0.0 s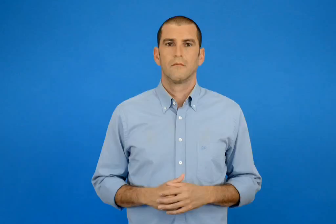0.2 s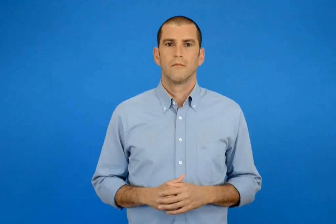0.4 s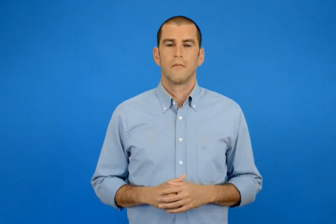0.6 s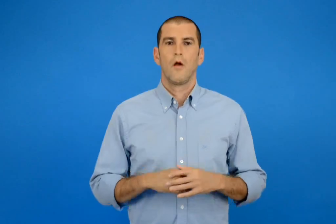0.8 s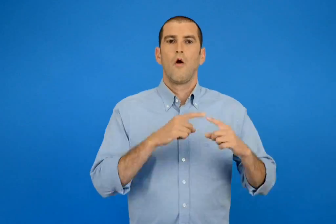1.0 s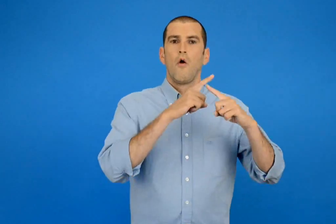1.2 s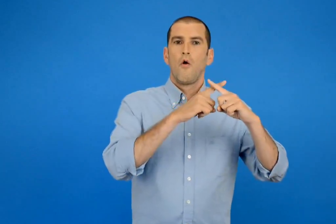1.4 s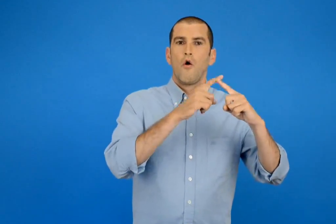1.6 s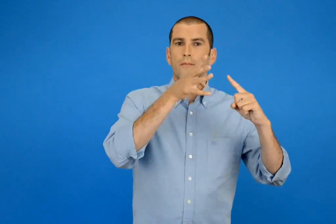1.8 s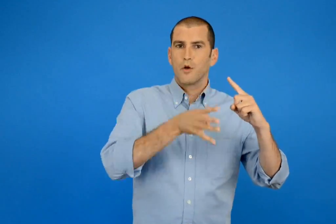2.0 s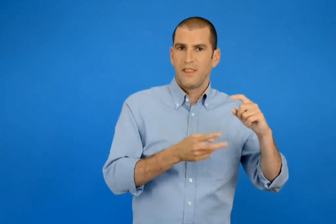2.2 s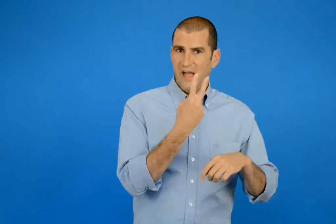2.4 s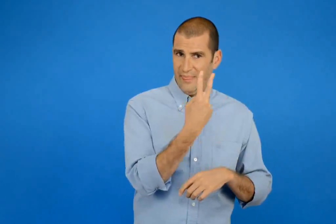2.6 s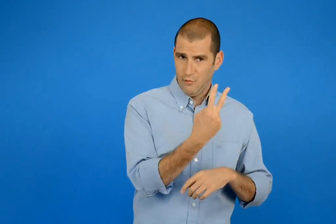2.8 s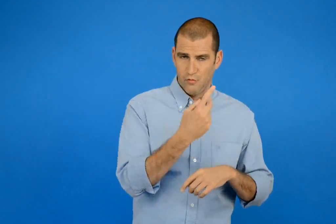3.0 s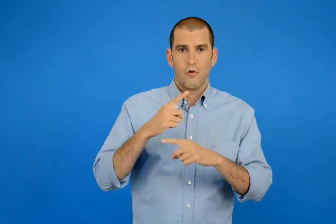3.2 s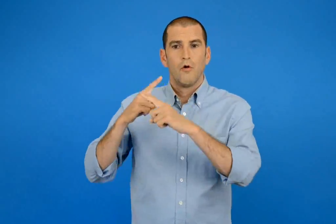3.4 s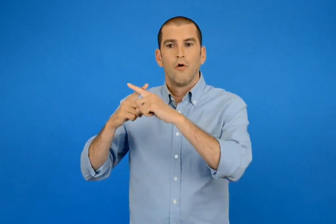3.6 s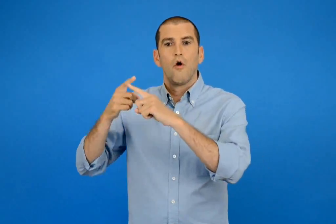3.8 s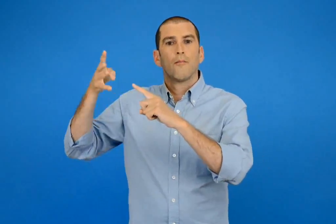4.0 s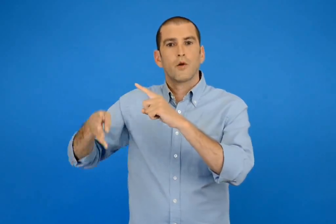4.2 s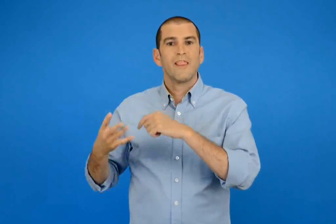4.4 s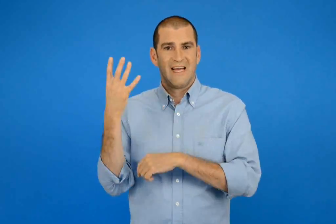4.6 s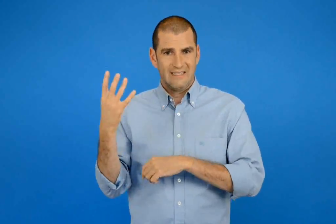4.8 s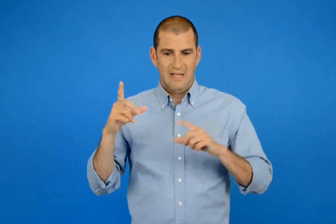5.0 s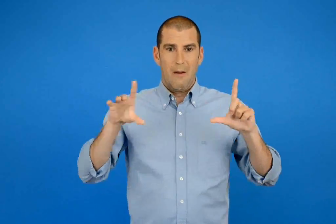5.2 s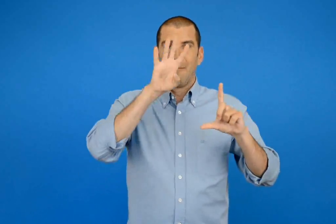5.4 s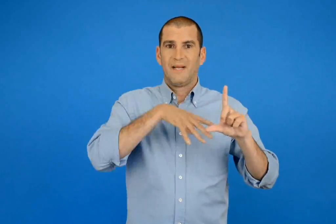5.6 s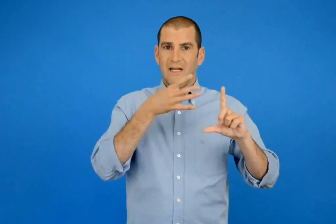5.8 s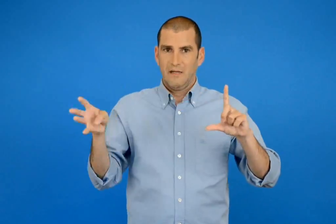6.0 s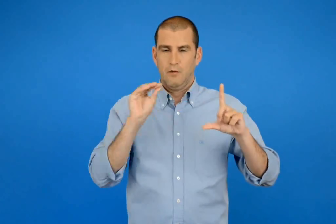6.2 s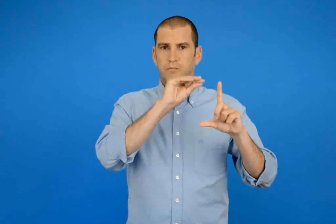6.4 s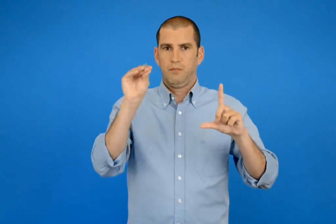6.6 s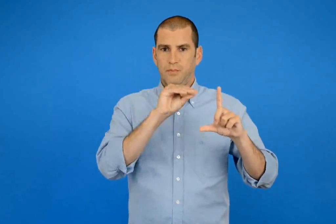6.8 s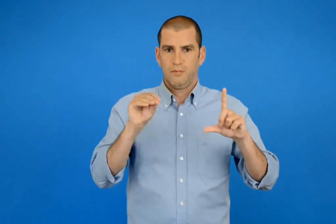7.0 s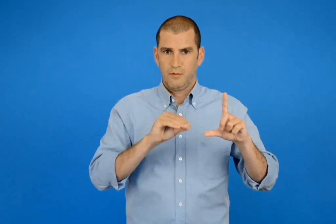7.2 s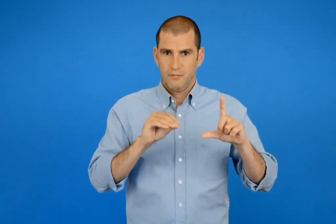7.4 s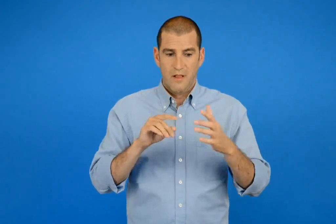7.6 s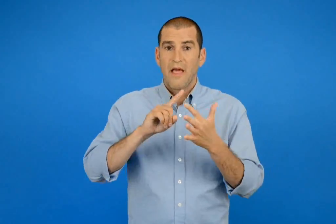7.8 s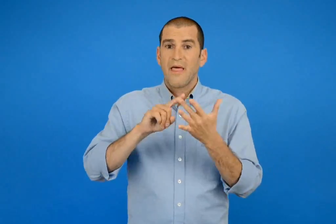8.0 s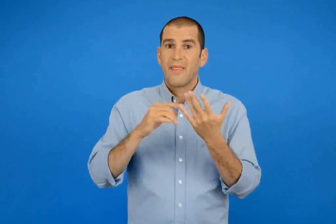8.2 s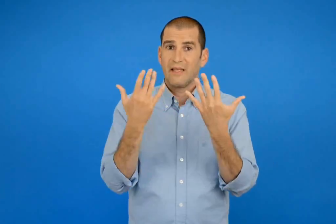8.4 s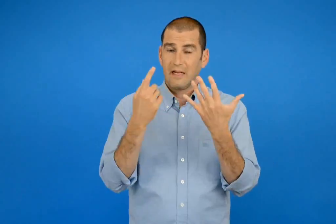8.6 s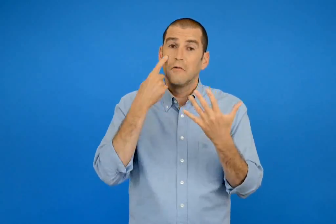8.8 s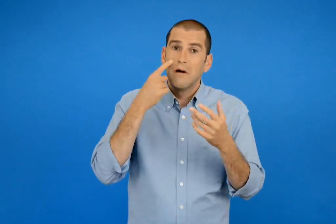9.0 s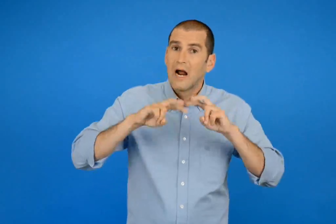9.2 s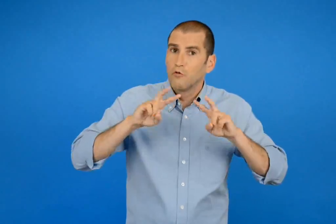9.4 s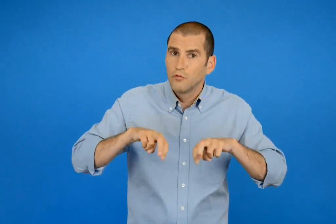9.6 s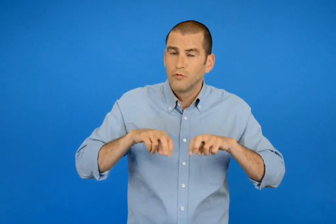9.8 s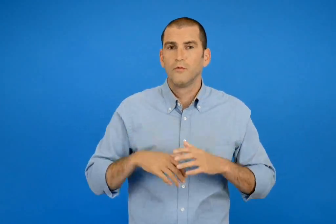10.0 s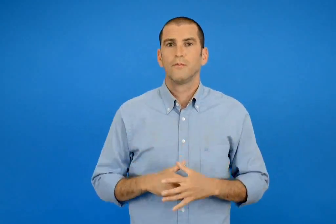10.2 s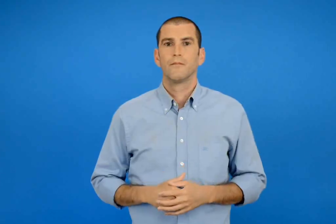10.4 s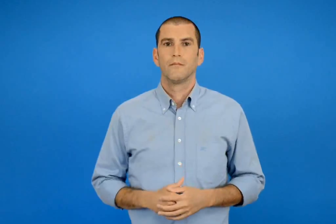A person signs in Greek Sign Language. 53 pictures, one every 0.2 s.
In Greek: συμπληρώνω τον πίνακα της προπαίδειας του 2 και του 4 ελέγχω με τα δάχτυλα
